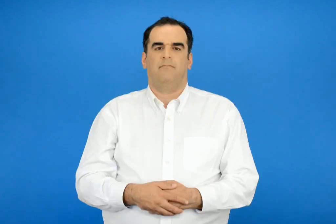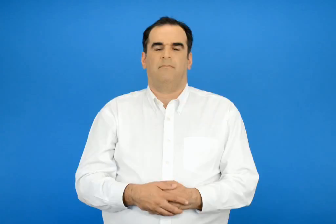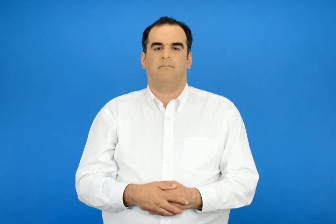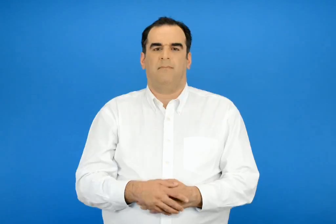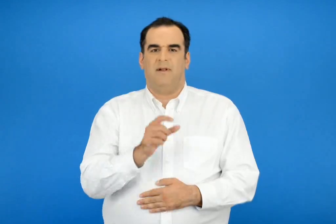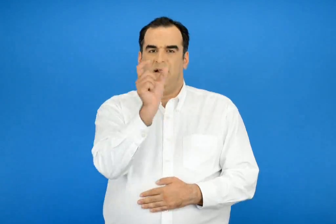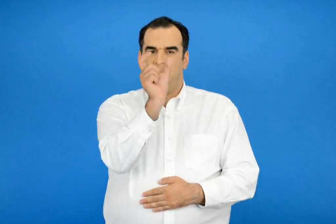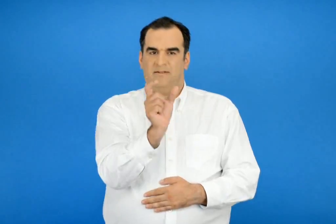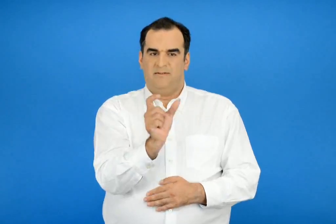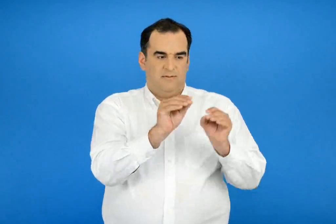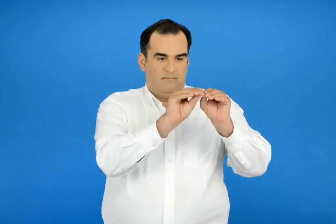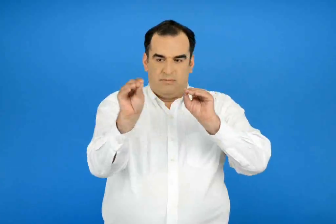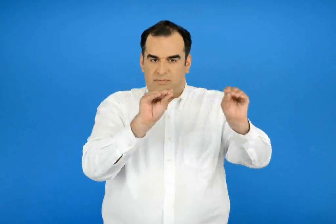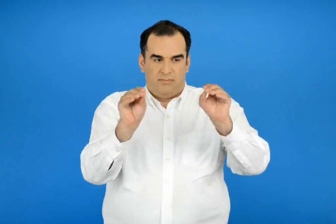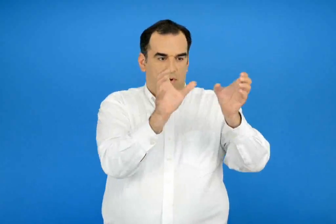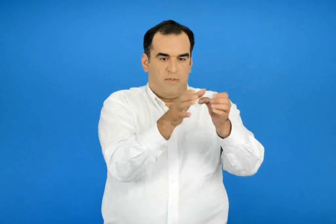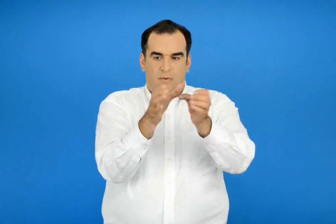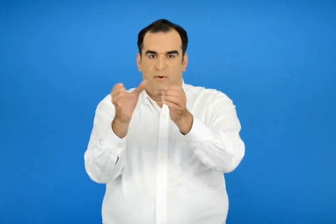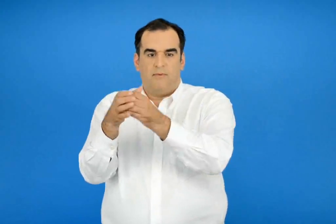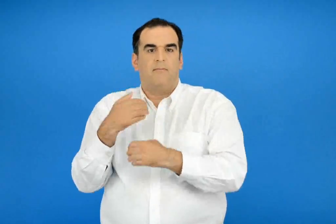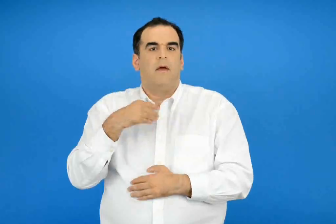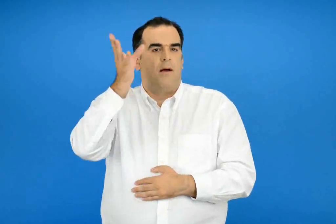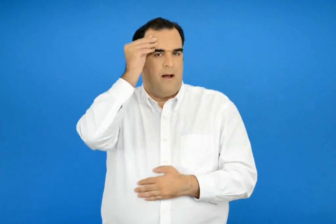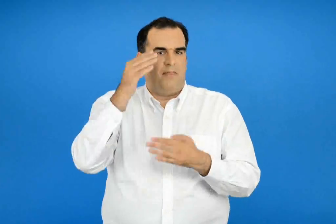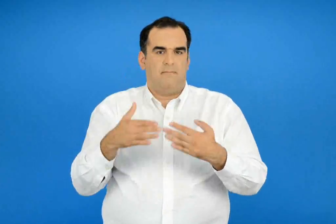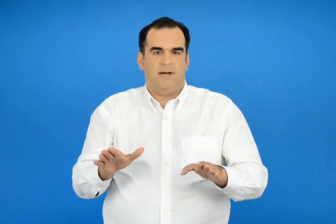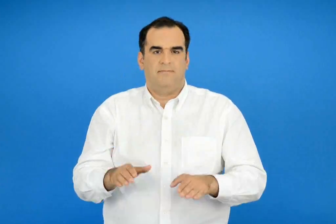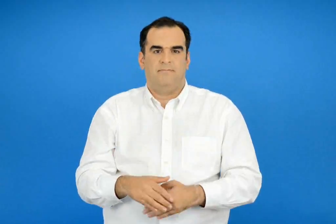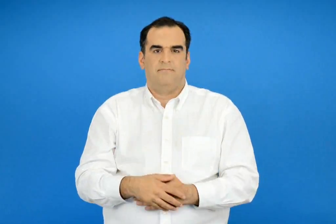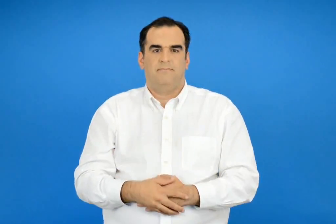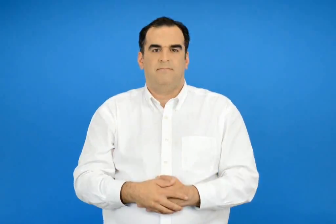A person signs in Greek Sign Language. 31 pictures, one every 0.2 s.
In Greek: έμαθα να φτιάχνω ομάδες λέξεων
